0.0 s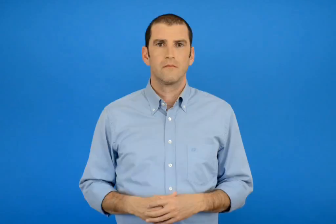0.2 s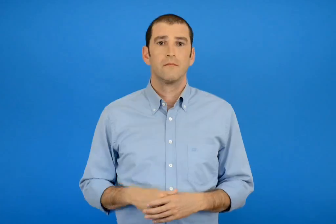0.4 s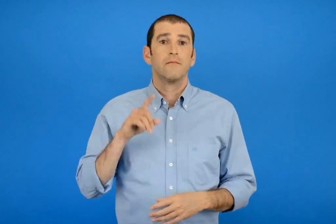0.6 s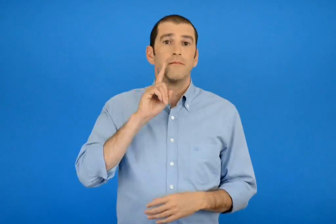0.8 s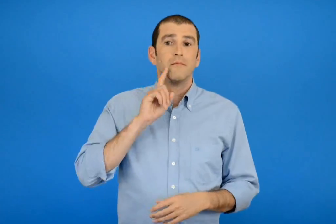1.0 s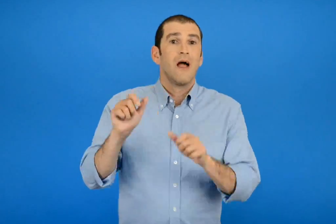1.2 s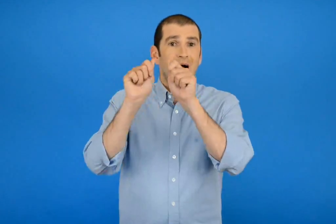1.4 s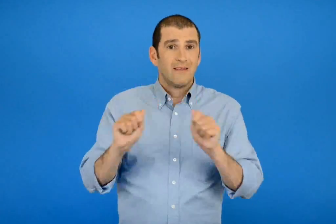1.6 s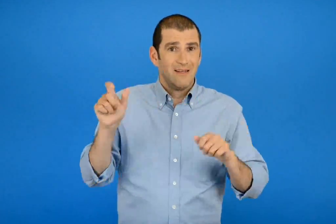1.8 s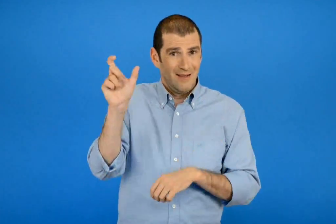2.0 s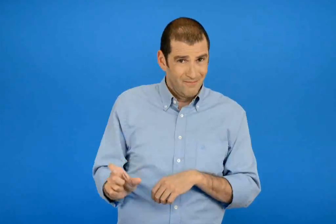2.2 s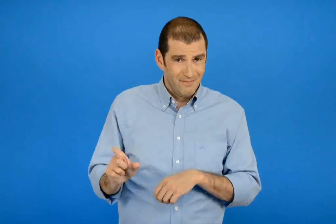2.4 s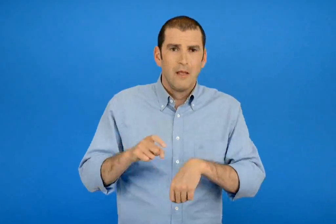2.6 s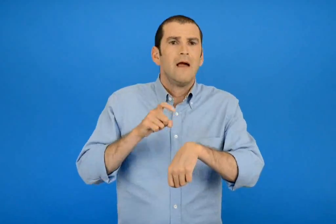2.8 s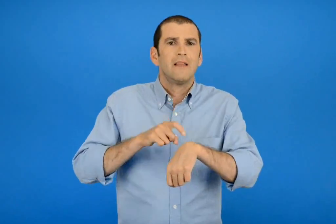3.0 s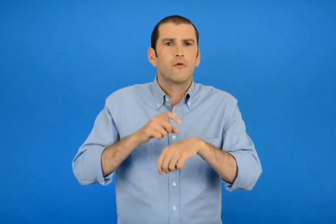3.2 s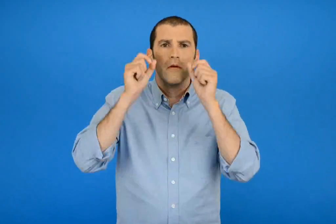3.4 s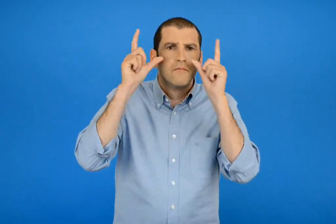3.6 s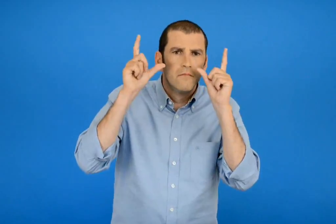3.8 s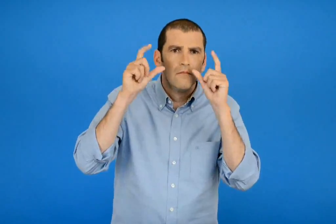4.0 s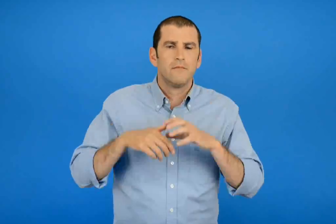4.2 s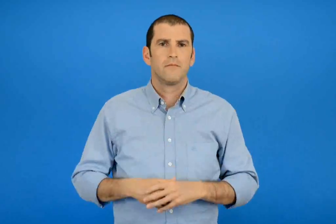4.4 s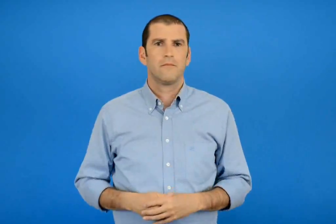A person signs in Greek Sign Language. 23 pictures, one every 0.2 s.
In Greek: τι ωρά ξύπνησε η ανεζίνας ;
